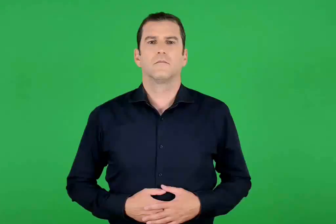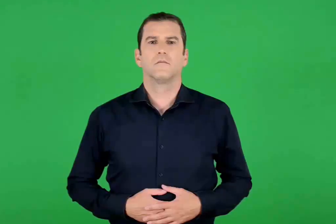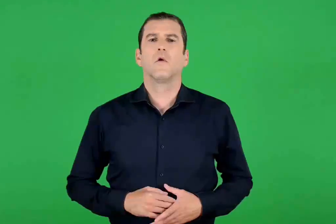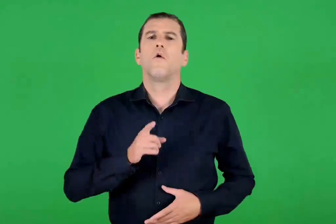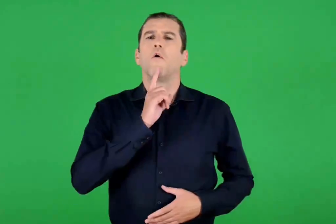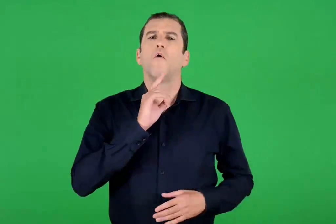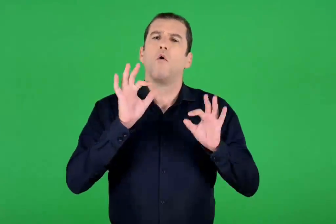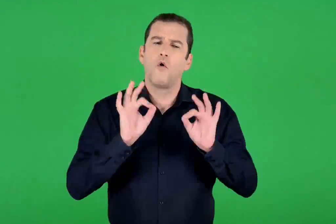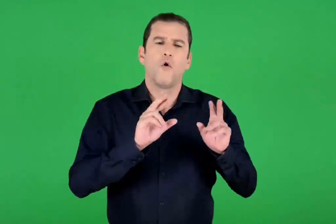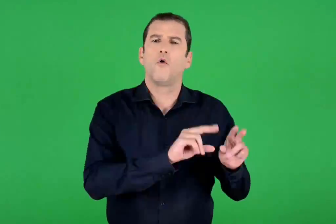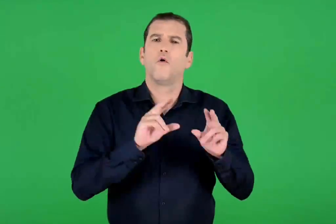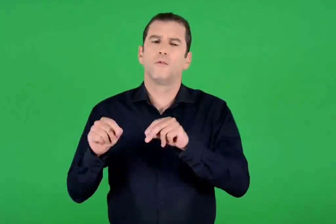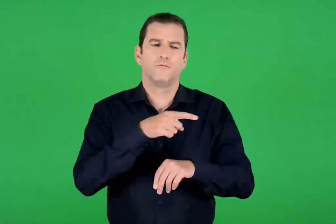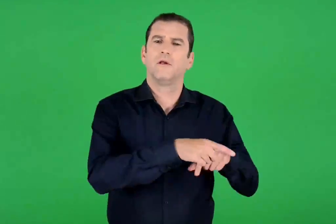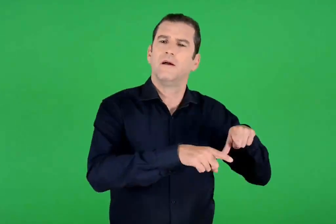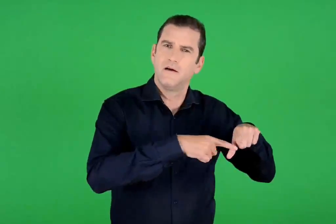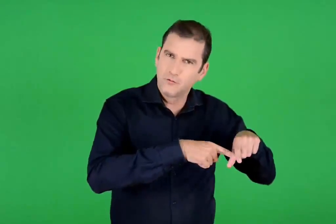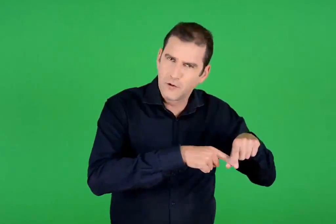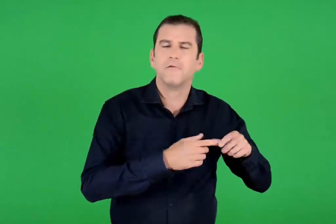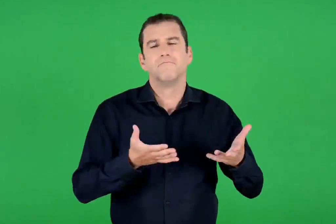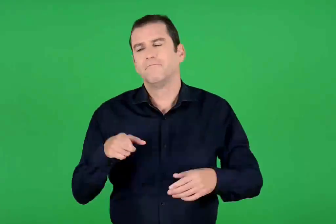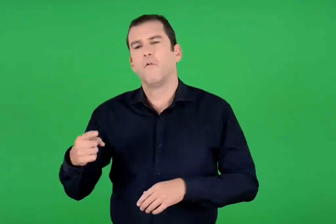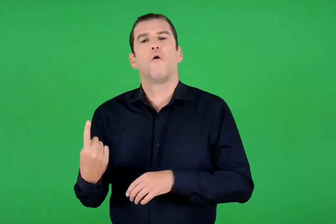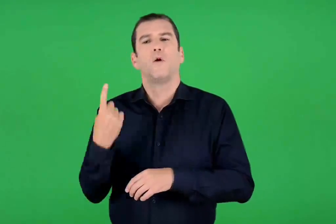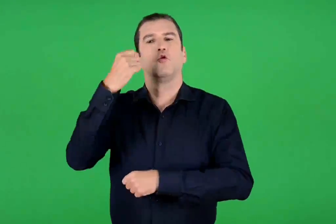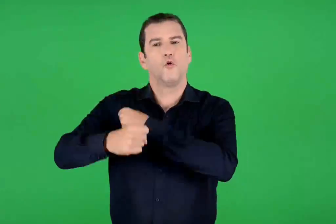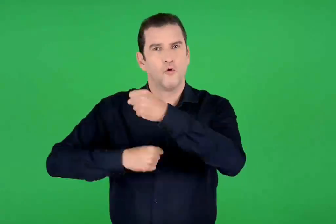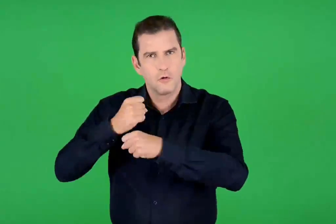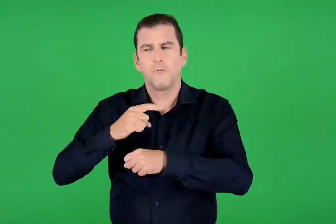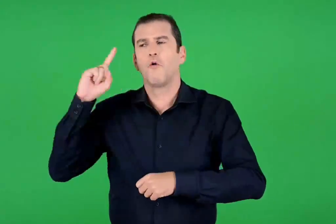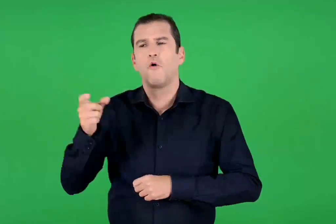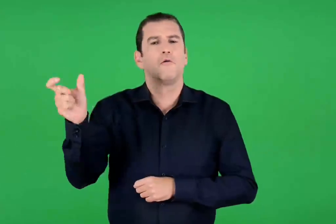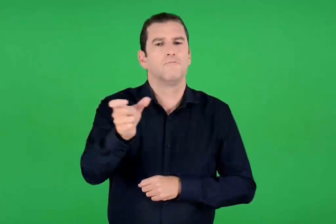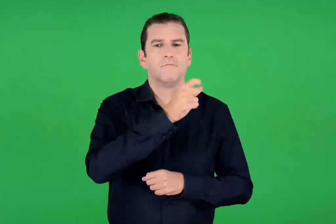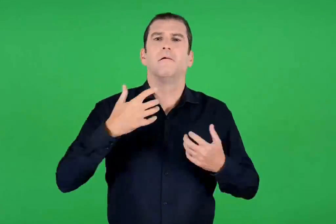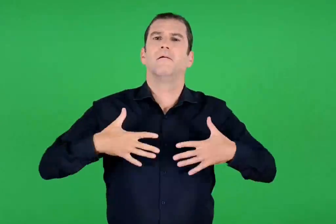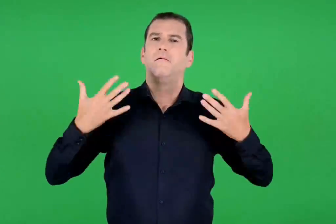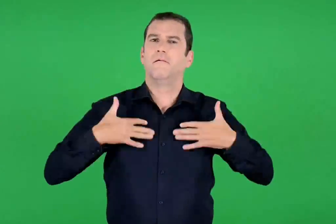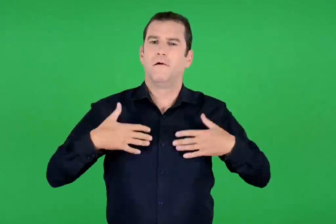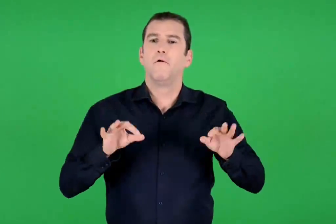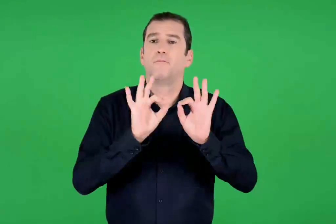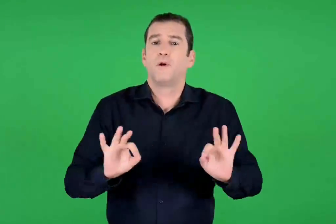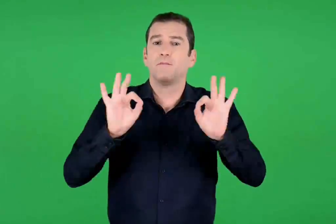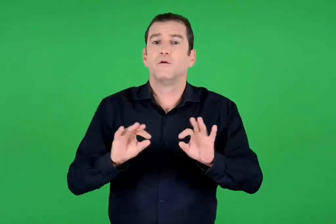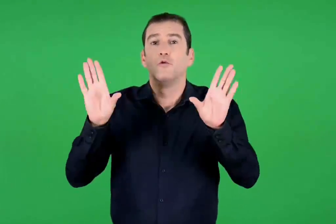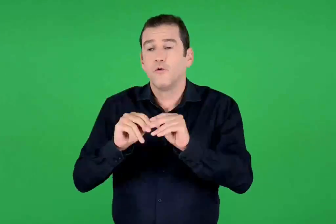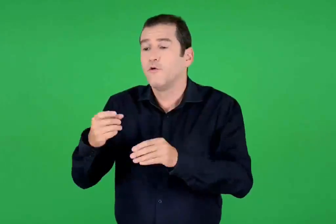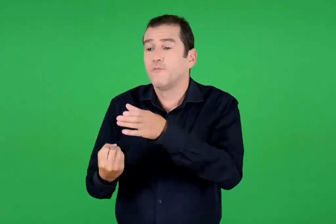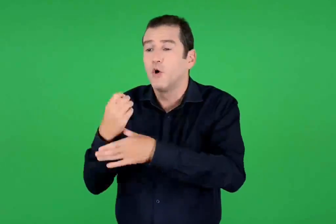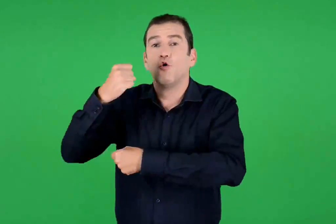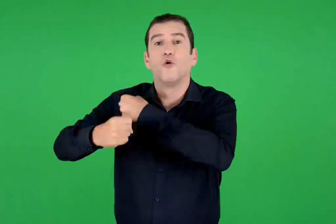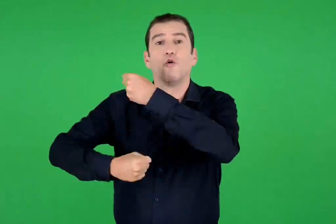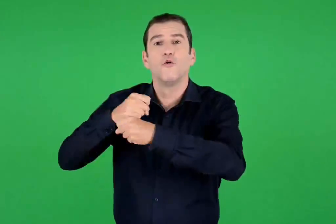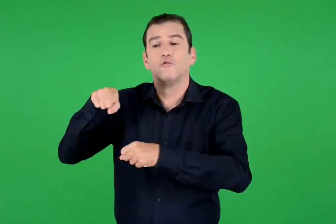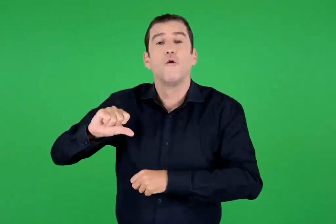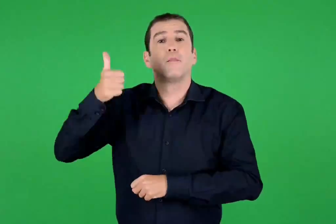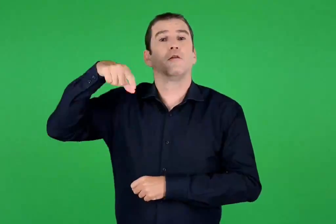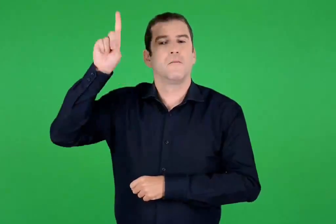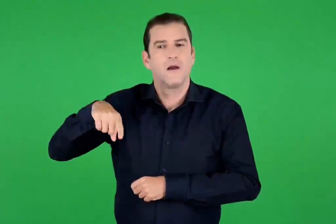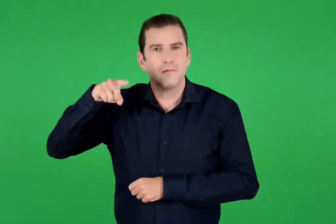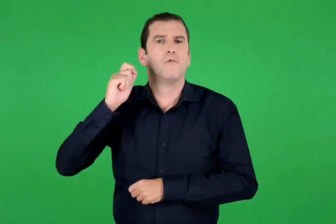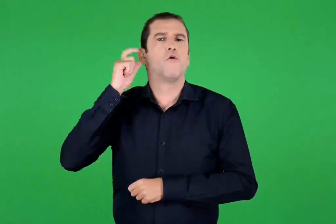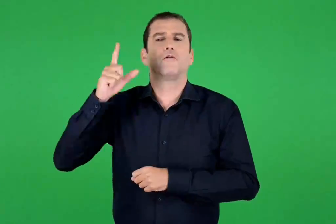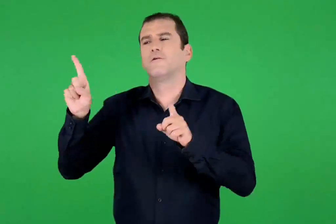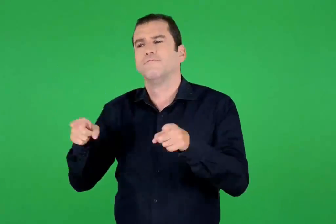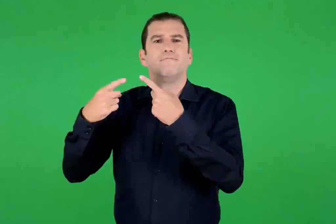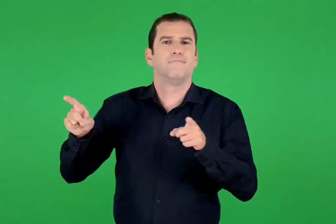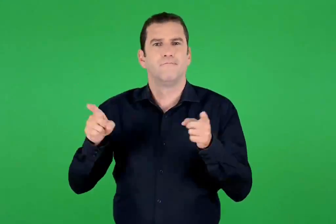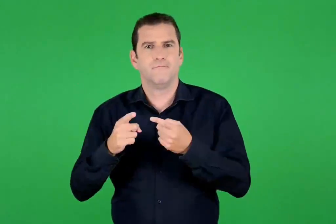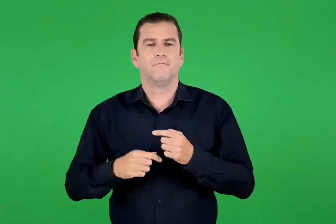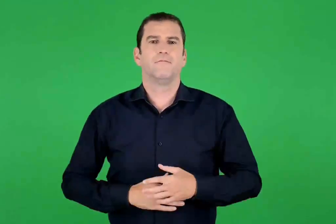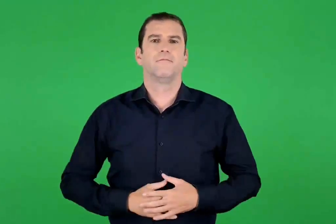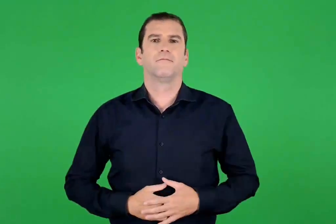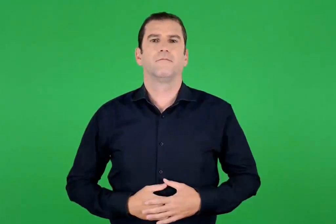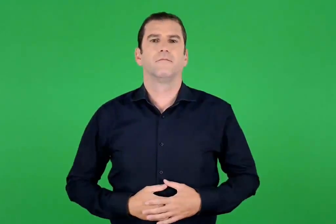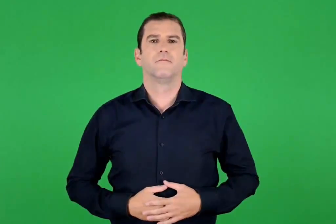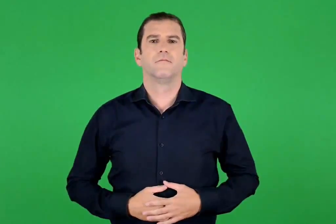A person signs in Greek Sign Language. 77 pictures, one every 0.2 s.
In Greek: όπως τα χριστούγεννα έτσι και την πρωτοχρονιά όλοι είναι χαρούμενοι και προετοιμάζονται για την πρώτη μέρα του νέου χρόνου με γιορτινές μελωδίες
